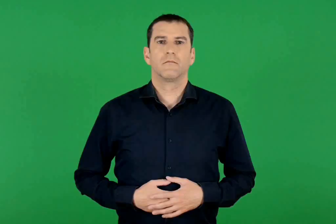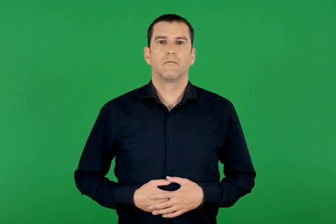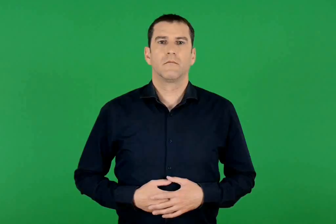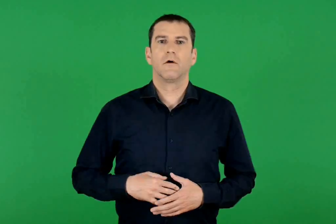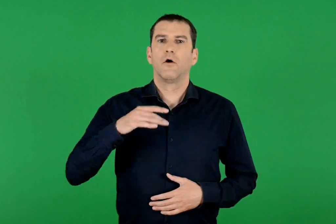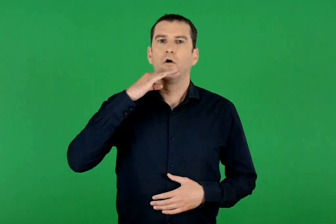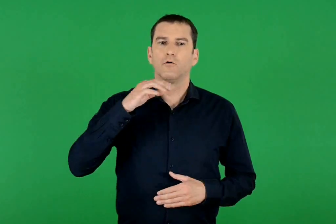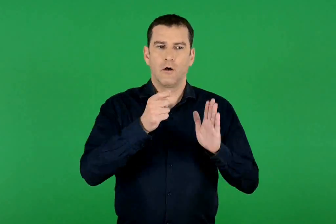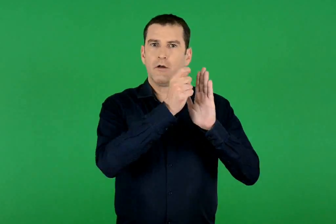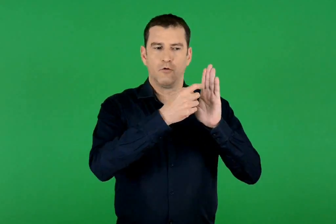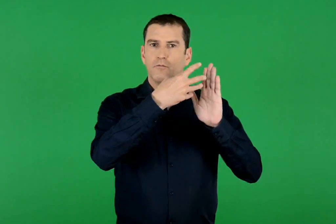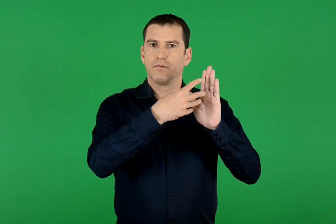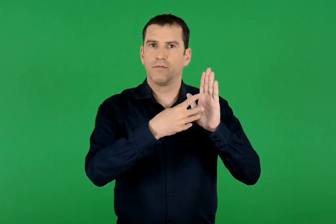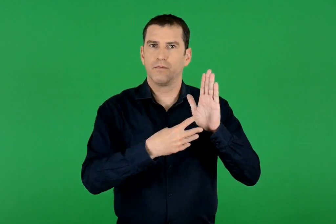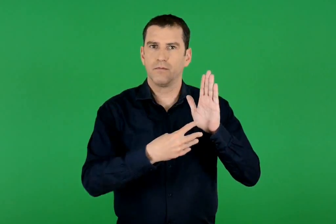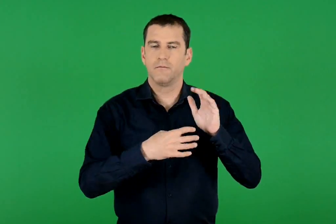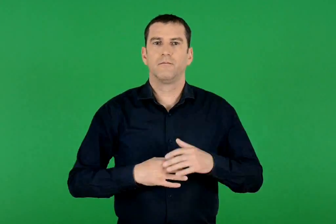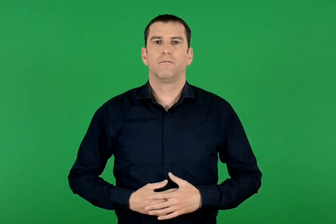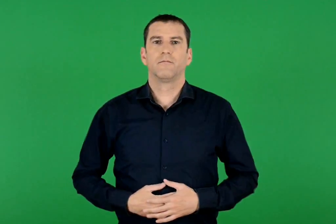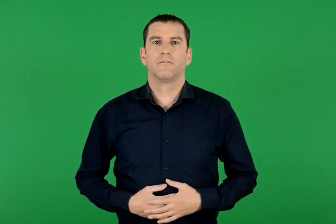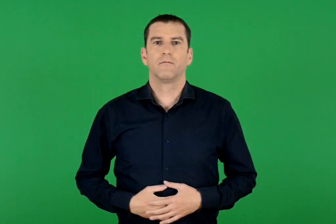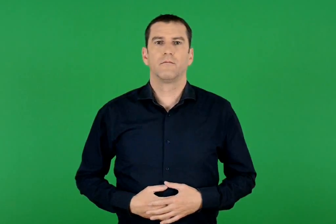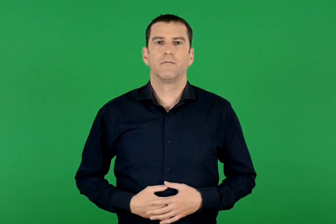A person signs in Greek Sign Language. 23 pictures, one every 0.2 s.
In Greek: γλωσσάριο
